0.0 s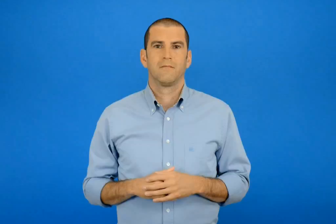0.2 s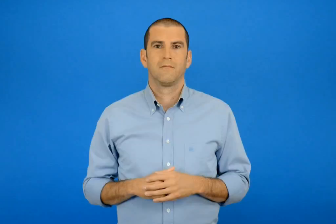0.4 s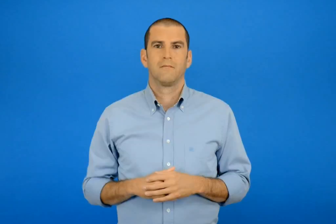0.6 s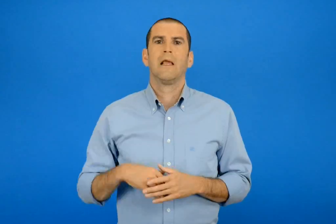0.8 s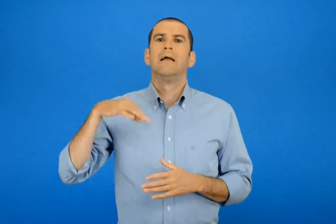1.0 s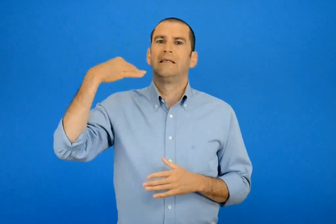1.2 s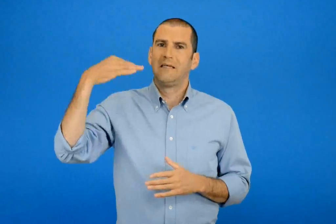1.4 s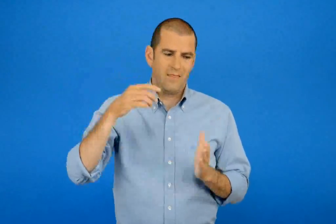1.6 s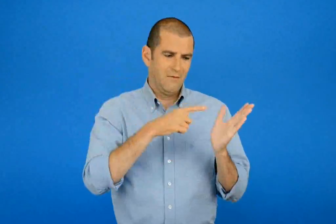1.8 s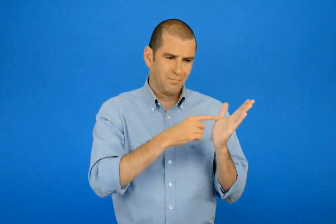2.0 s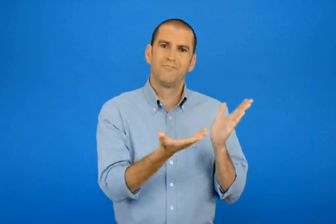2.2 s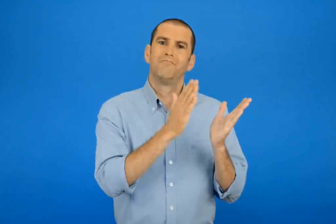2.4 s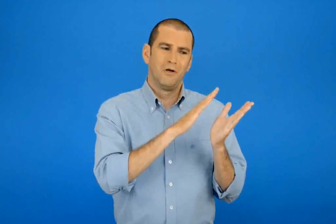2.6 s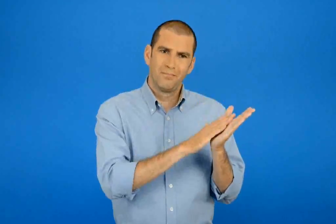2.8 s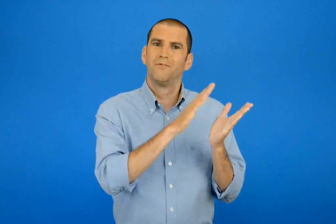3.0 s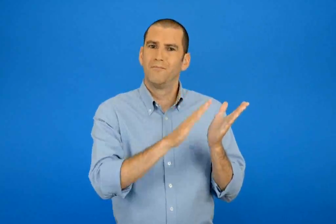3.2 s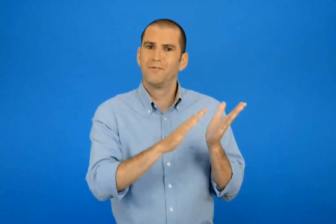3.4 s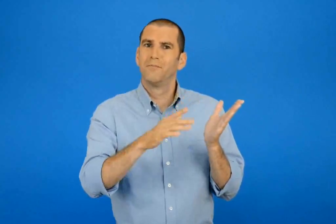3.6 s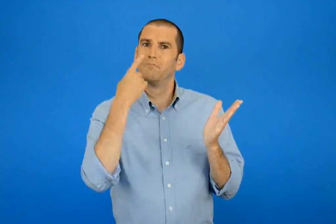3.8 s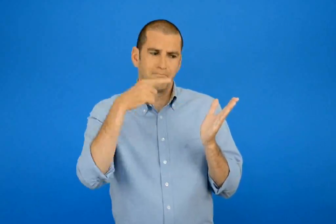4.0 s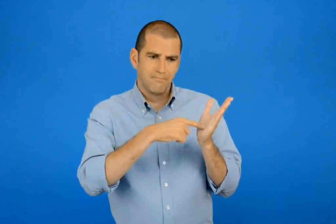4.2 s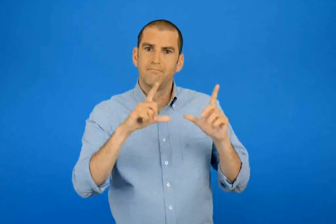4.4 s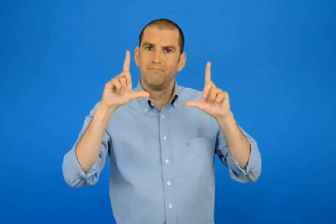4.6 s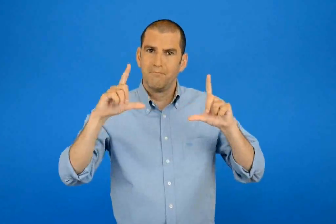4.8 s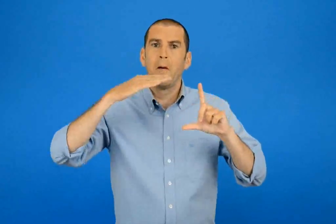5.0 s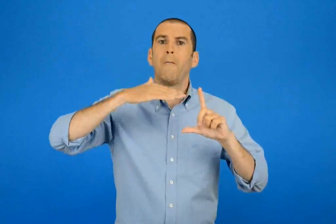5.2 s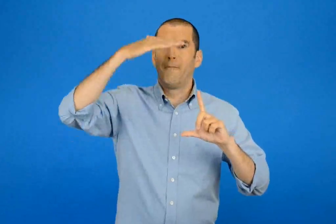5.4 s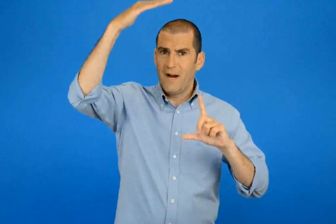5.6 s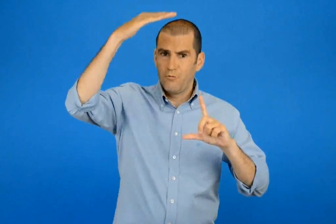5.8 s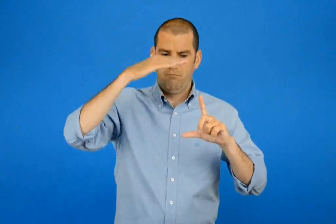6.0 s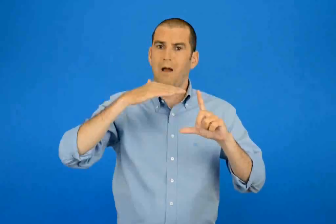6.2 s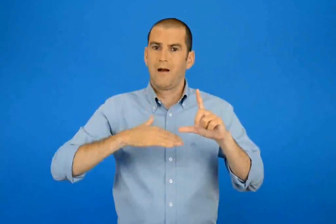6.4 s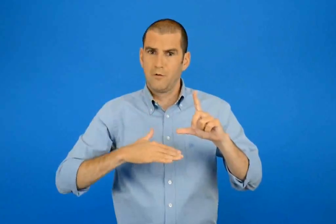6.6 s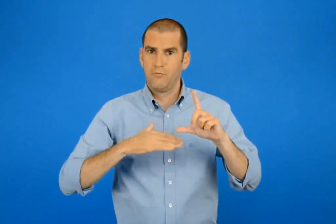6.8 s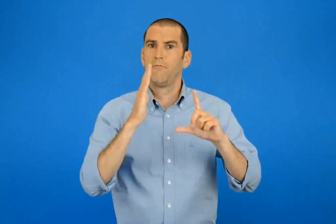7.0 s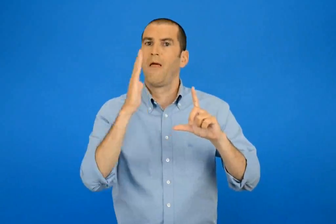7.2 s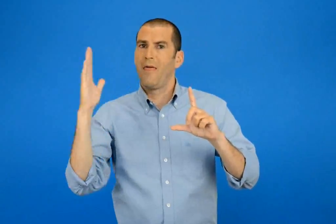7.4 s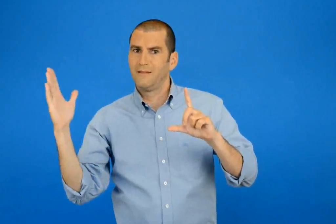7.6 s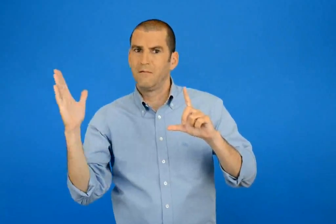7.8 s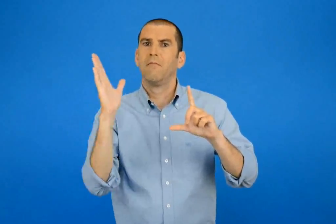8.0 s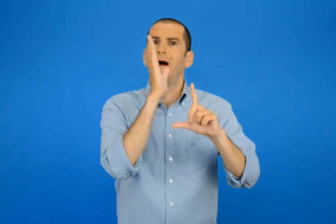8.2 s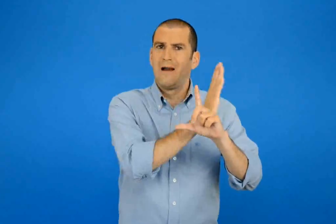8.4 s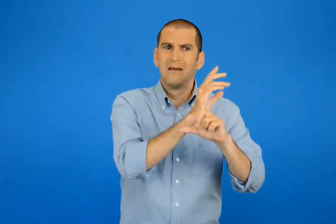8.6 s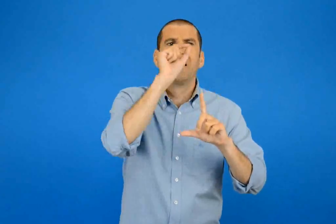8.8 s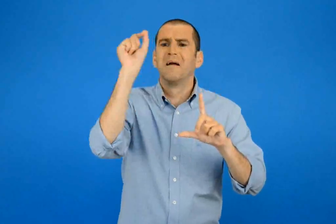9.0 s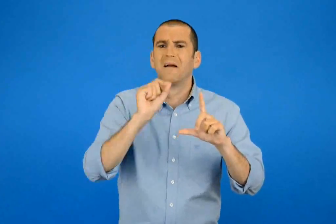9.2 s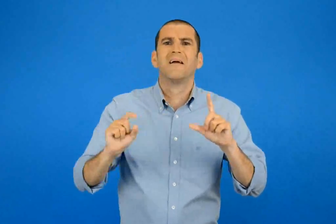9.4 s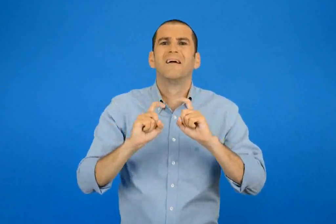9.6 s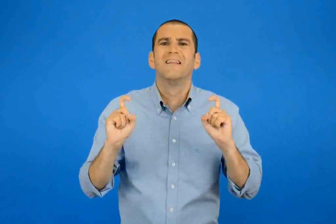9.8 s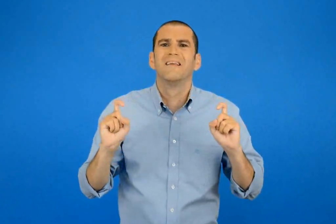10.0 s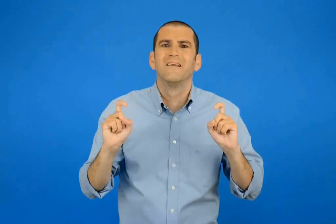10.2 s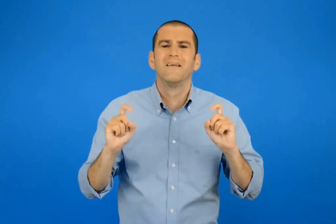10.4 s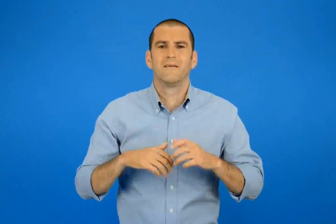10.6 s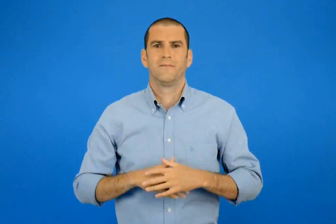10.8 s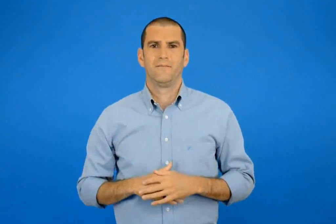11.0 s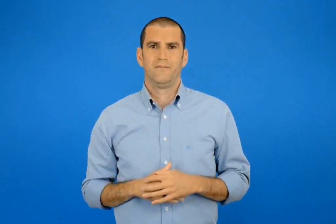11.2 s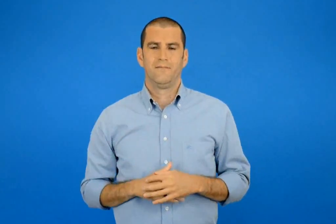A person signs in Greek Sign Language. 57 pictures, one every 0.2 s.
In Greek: τι γραφεί σε κάθε σελίδα πάνω πάνω αριστερά και δεξιά ;
